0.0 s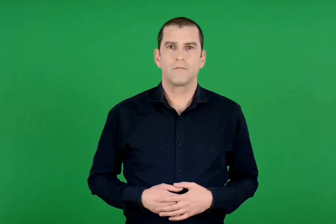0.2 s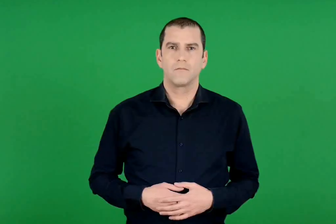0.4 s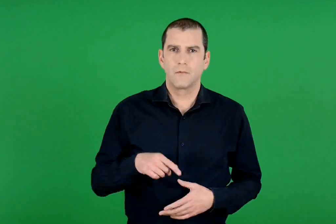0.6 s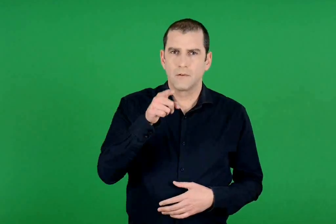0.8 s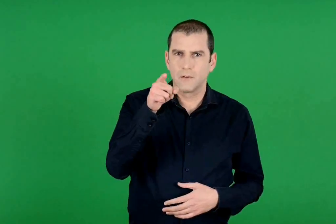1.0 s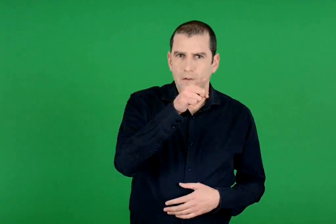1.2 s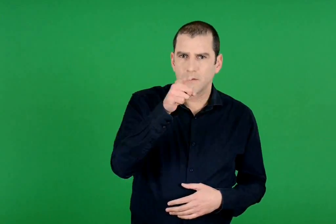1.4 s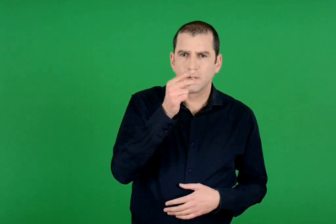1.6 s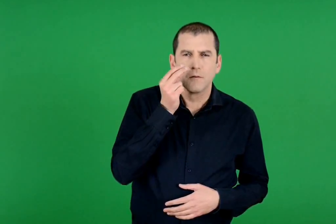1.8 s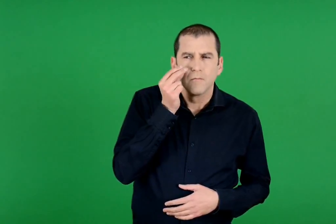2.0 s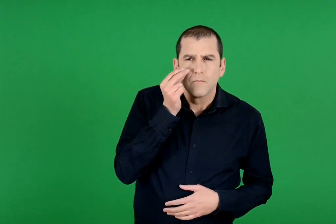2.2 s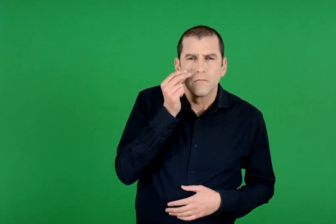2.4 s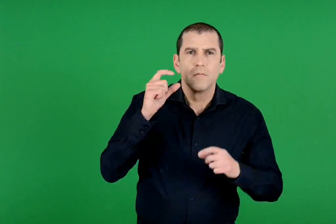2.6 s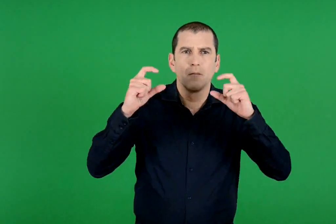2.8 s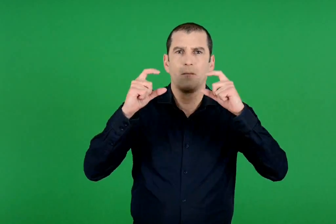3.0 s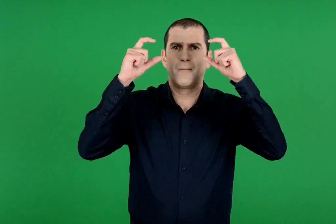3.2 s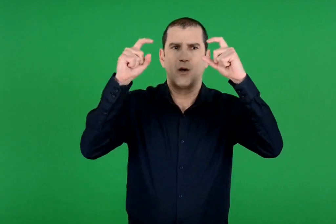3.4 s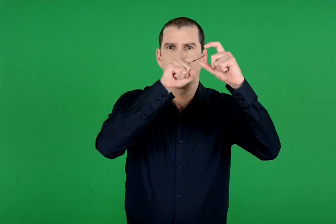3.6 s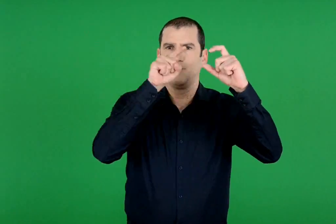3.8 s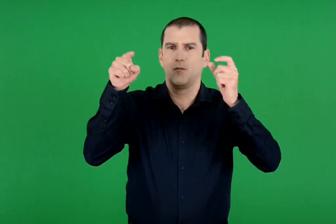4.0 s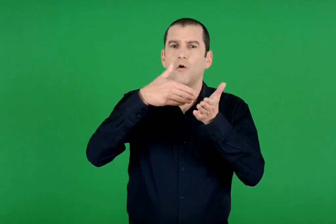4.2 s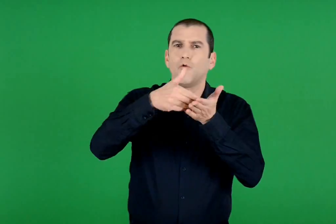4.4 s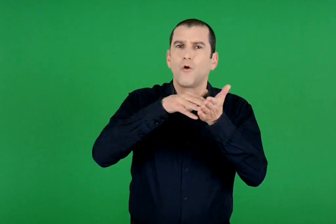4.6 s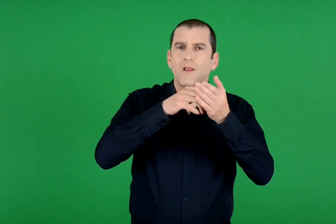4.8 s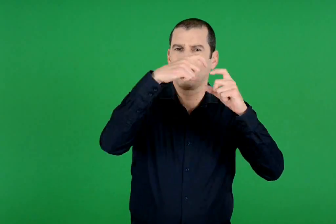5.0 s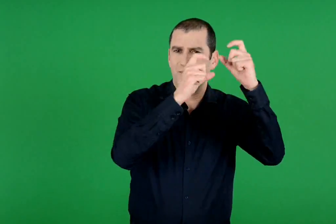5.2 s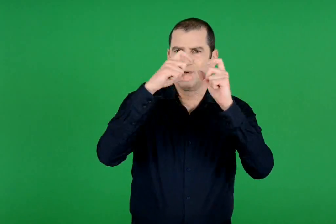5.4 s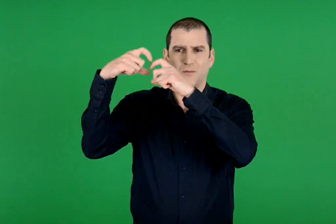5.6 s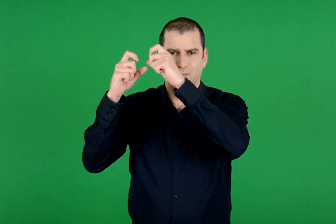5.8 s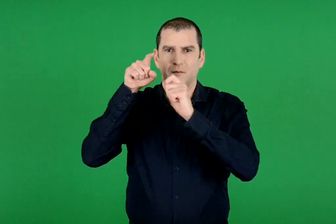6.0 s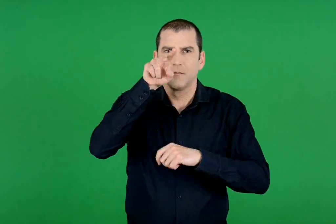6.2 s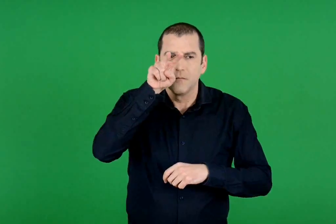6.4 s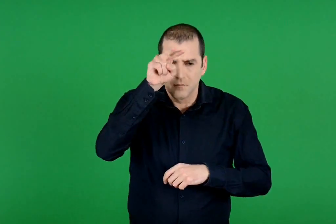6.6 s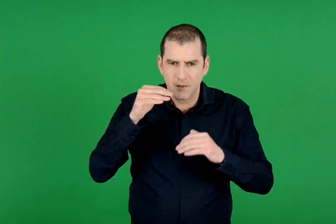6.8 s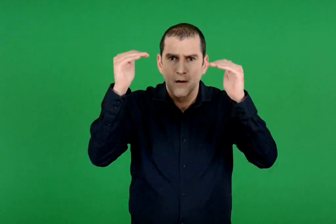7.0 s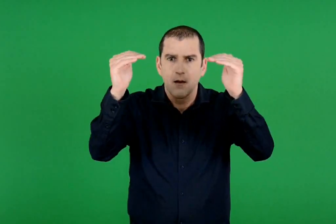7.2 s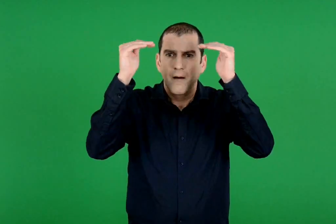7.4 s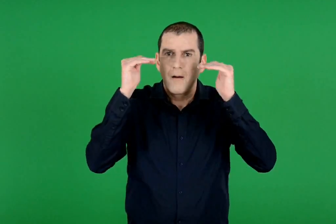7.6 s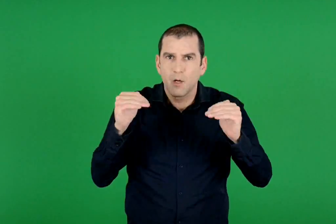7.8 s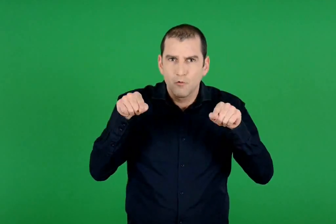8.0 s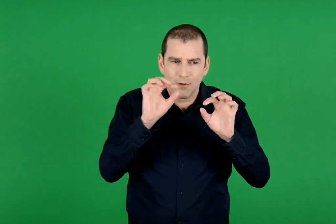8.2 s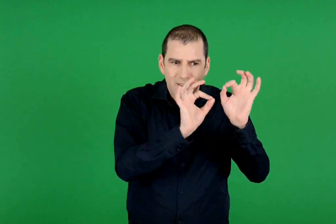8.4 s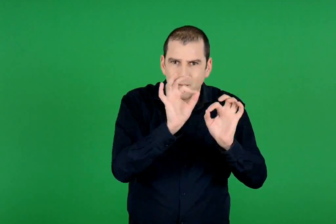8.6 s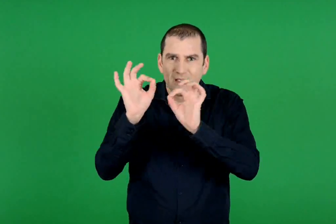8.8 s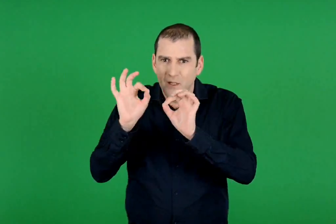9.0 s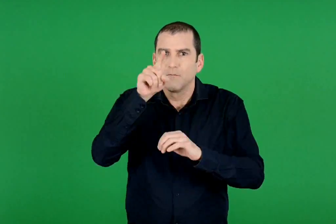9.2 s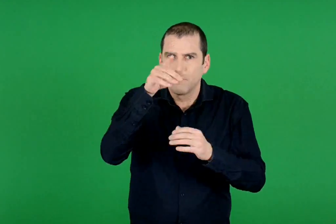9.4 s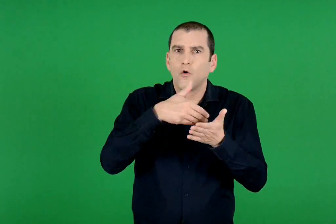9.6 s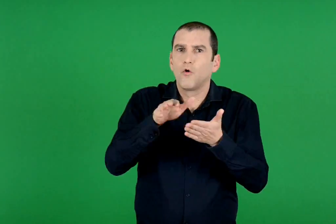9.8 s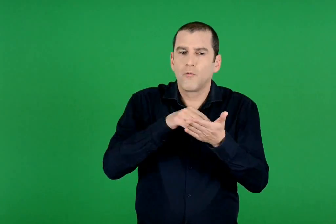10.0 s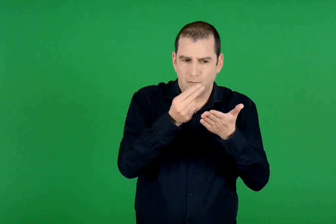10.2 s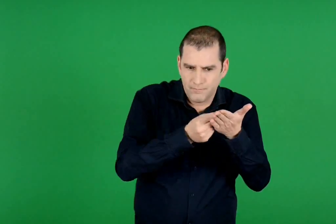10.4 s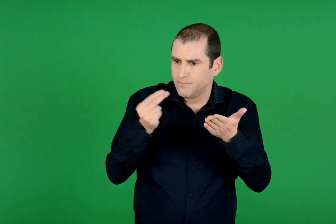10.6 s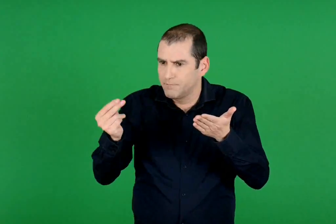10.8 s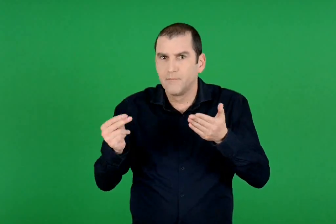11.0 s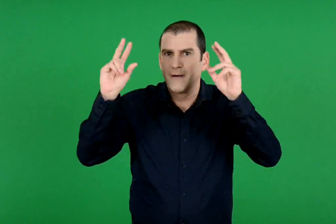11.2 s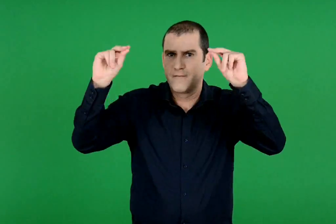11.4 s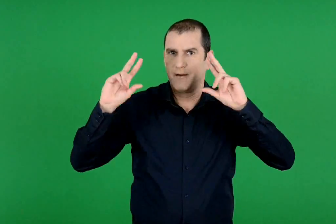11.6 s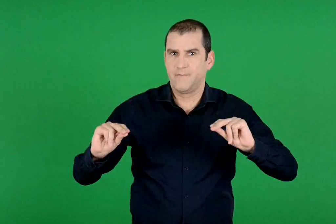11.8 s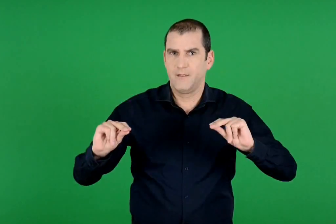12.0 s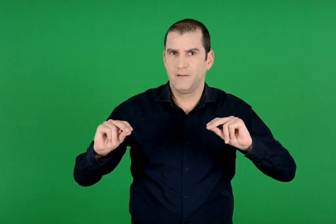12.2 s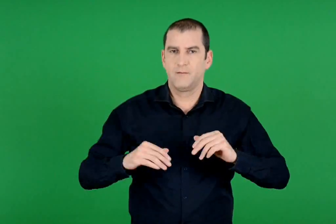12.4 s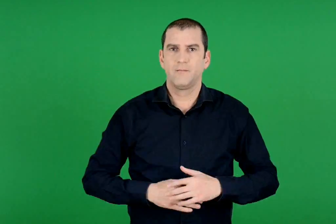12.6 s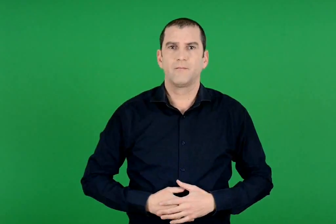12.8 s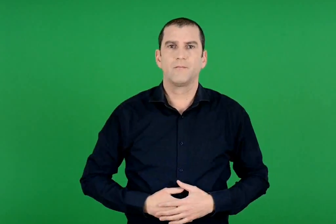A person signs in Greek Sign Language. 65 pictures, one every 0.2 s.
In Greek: παρατηρήστε τις χρωματιστές φιγούρες και βάψτε τις άλλες δύο χρησιμοποιώντας το ίδιο χρώμα για τα ίδια σχήματα
